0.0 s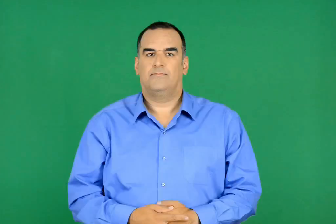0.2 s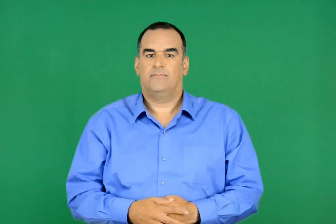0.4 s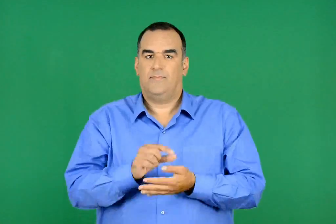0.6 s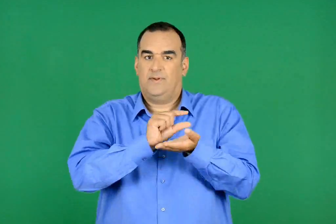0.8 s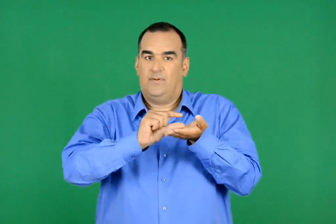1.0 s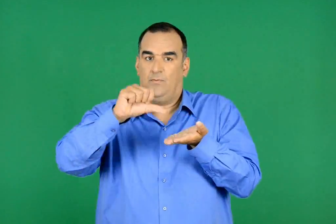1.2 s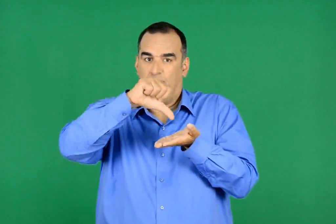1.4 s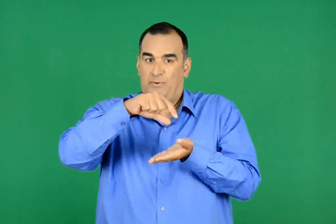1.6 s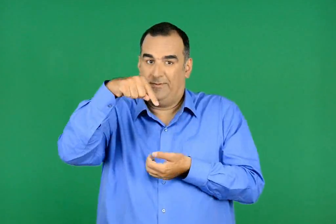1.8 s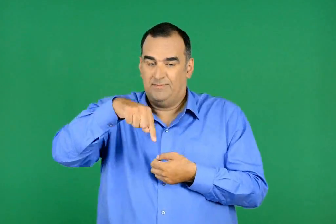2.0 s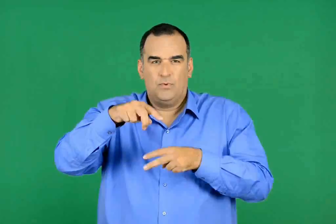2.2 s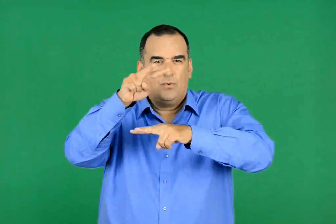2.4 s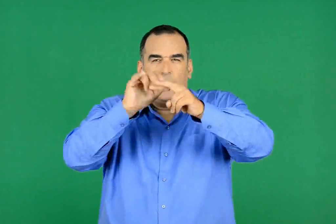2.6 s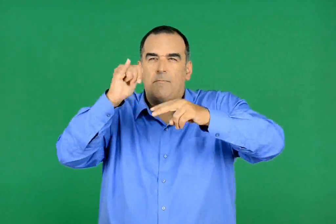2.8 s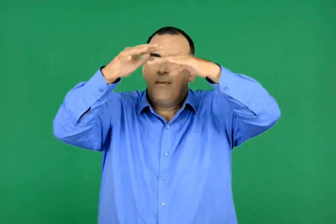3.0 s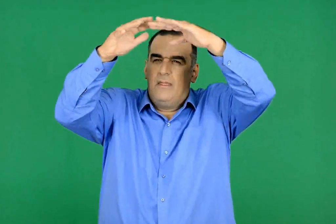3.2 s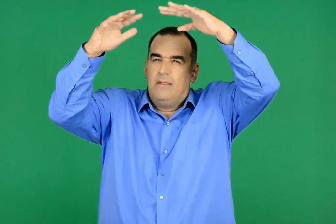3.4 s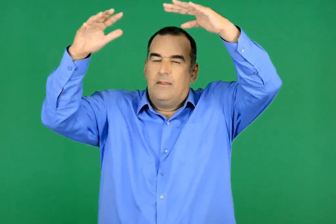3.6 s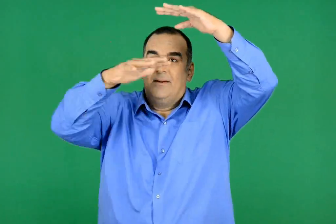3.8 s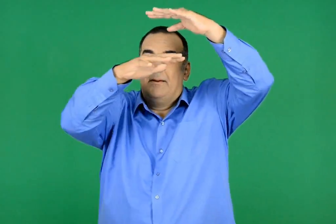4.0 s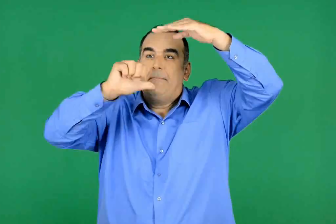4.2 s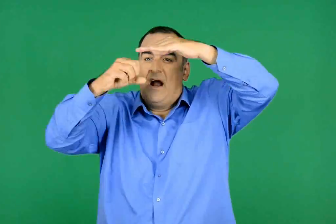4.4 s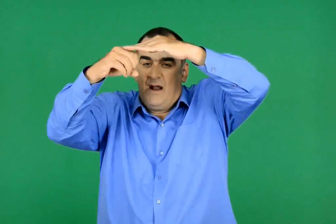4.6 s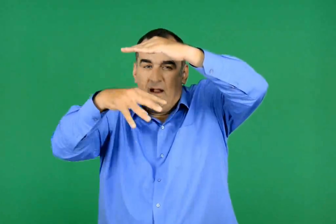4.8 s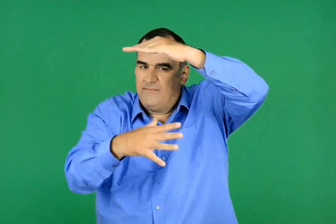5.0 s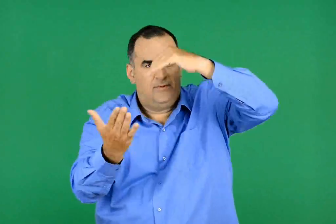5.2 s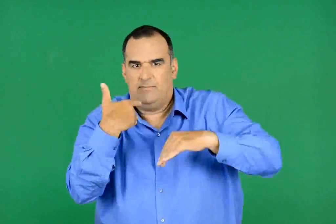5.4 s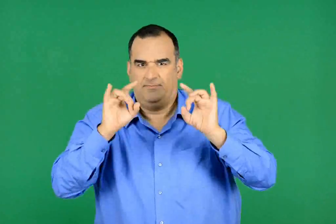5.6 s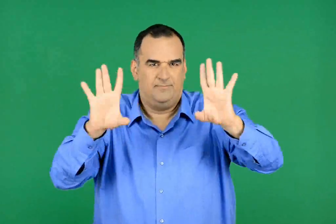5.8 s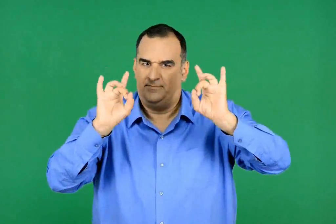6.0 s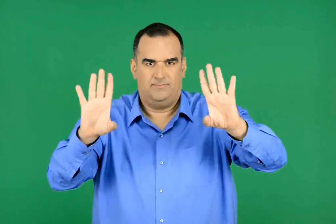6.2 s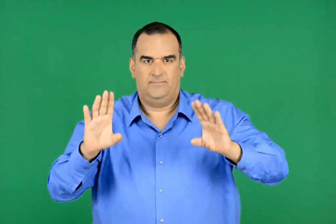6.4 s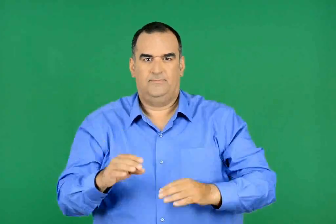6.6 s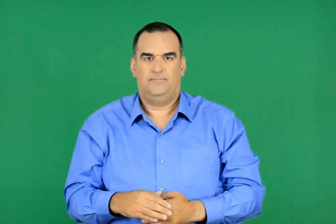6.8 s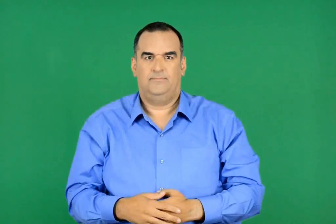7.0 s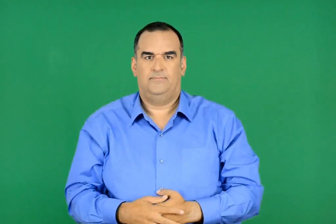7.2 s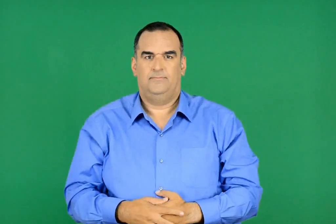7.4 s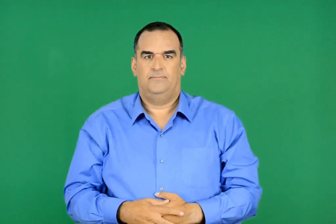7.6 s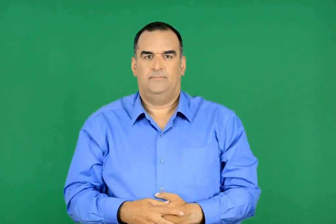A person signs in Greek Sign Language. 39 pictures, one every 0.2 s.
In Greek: τίποτα δε σκιάζει τον ασυννέφιαστο µπλε ουρανό της λιλιπούπολης
